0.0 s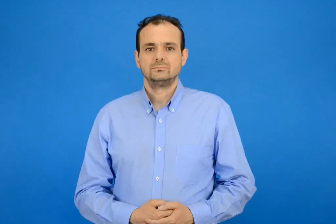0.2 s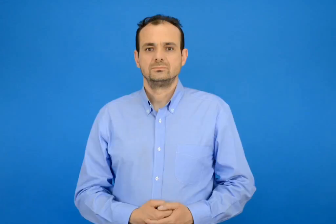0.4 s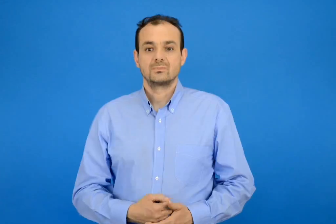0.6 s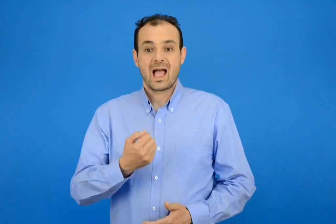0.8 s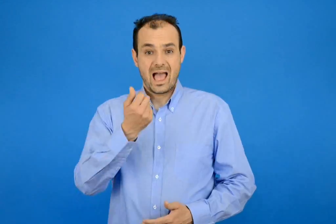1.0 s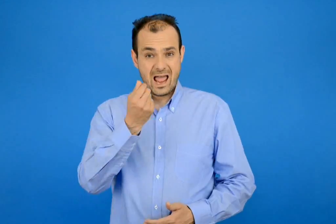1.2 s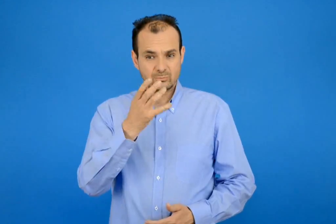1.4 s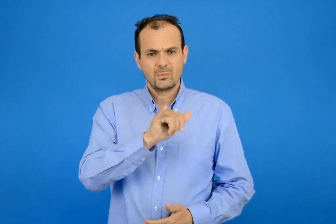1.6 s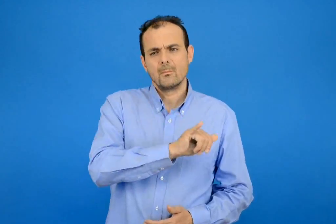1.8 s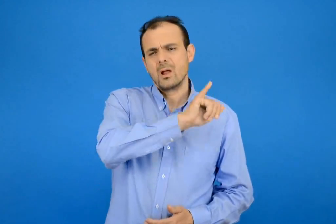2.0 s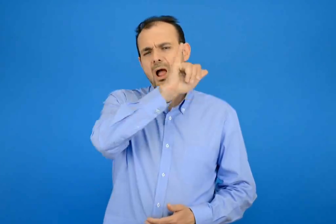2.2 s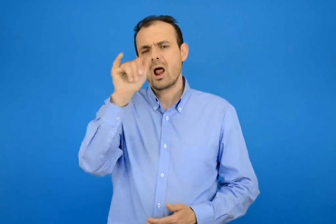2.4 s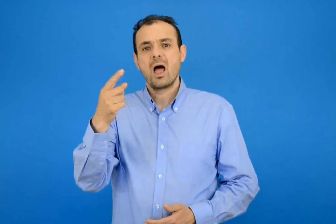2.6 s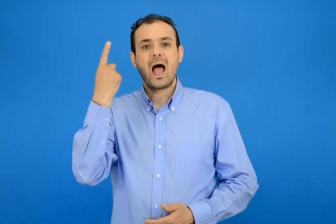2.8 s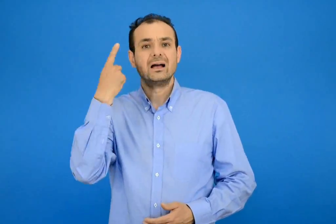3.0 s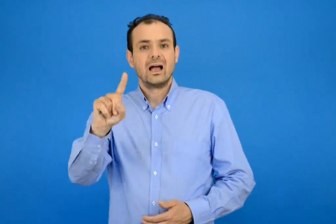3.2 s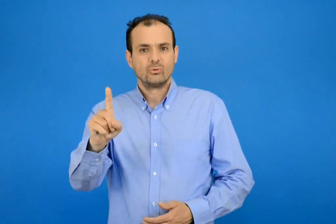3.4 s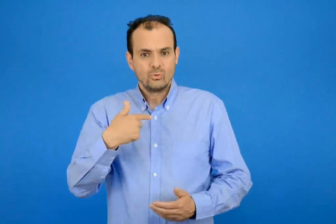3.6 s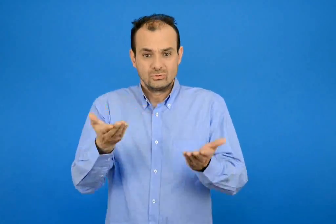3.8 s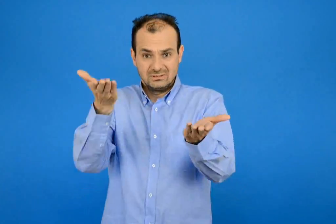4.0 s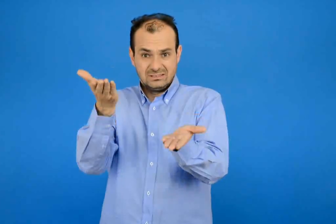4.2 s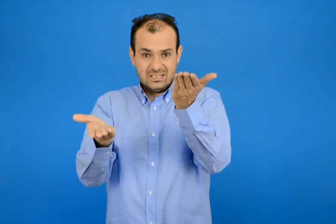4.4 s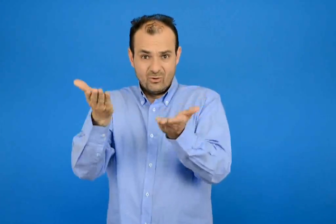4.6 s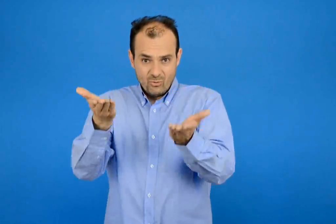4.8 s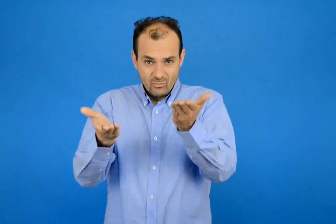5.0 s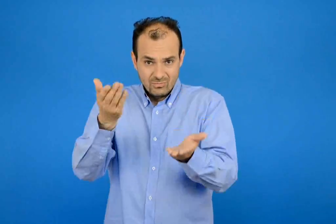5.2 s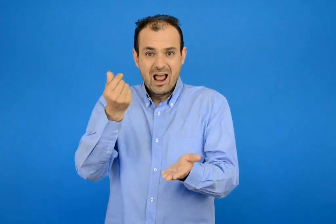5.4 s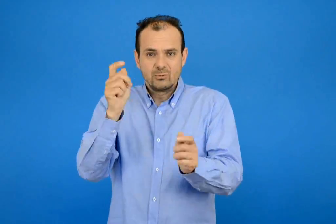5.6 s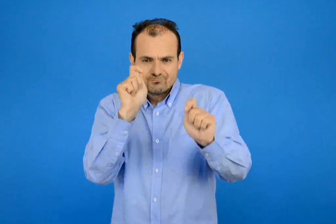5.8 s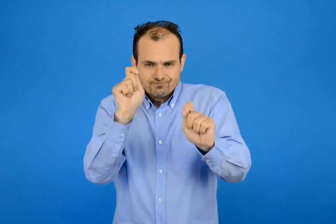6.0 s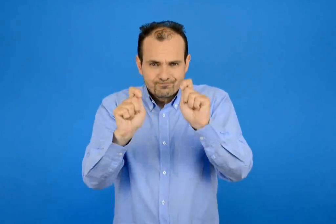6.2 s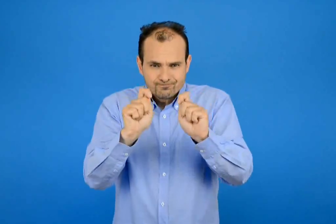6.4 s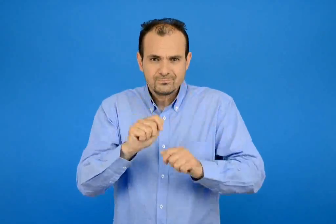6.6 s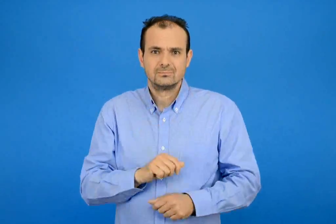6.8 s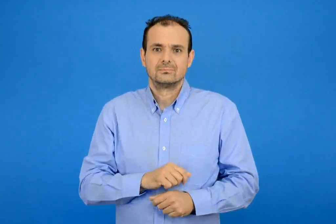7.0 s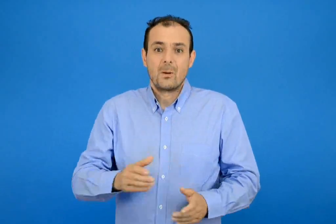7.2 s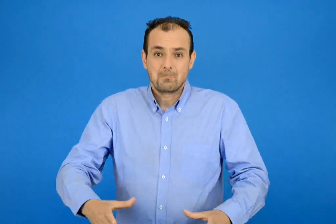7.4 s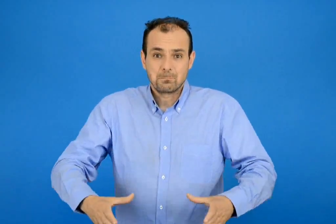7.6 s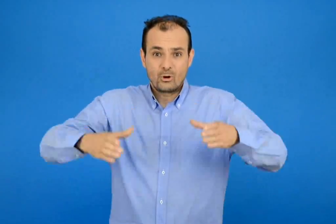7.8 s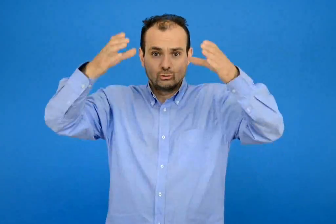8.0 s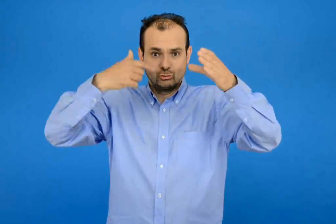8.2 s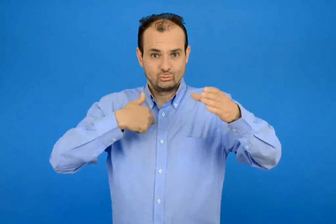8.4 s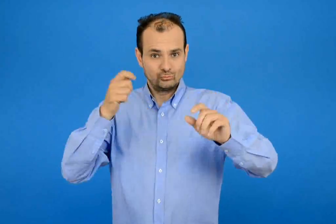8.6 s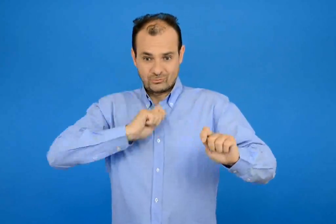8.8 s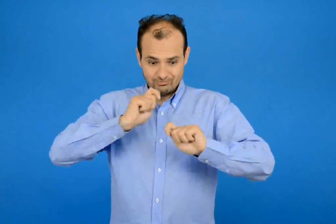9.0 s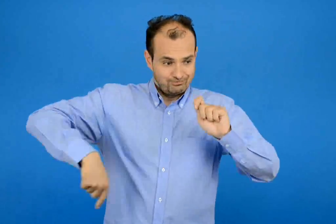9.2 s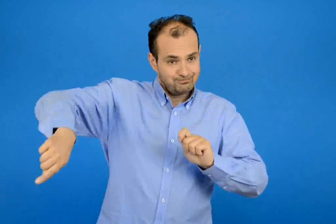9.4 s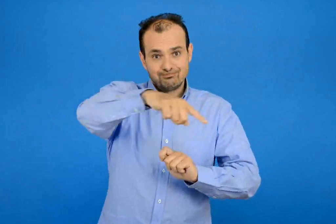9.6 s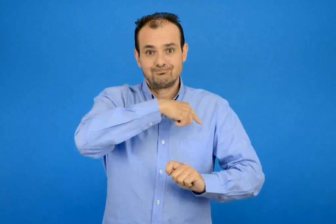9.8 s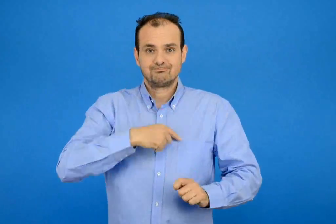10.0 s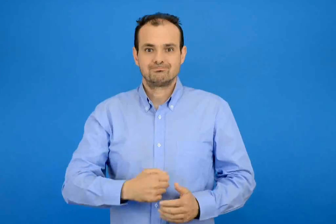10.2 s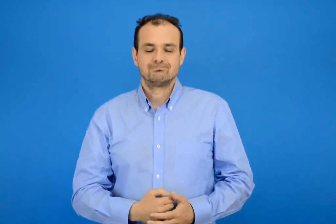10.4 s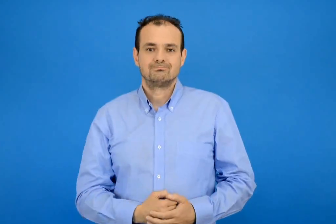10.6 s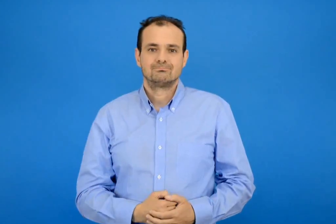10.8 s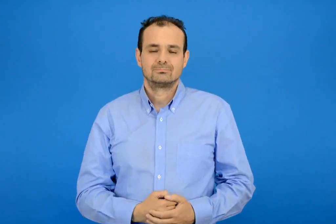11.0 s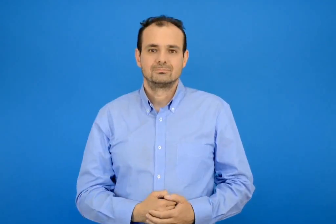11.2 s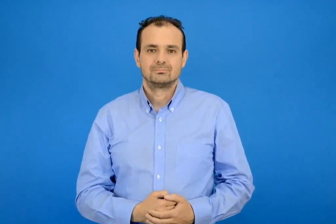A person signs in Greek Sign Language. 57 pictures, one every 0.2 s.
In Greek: φτιάχνω αριθμούς μέχρι το 100 και τους συγκρίνω φτιάχνουμε πύργους
